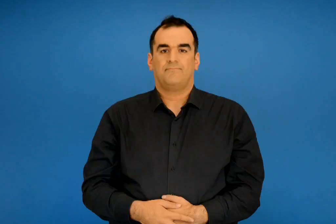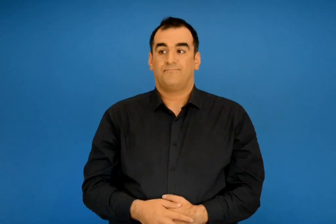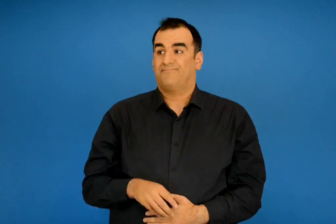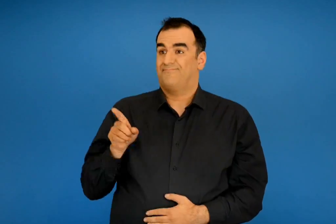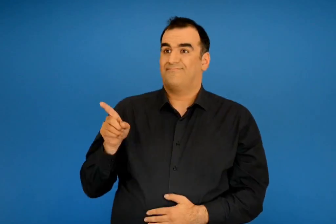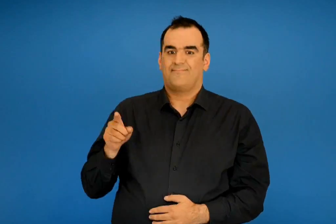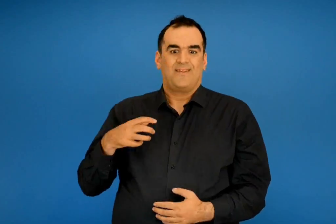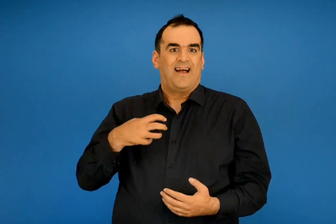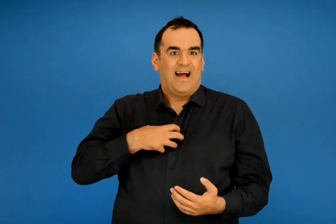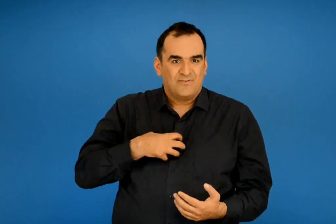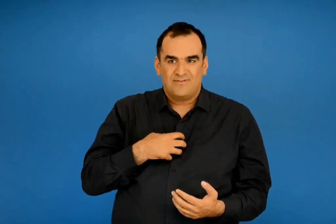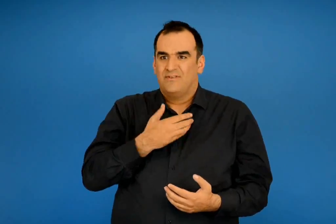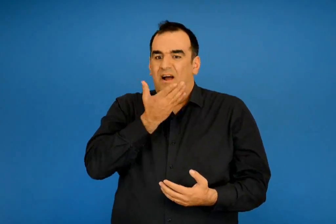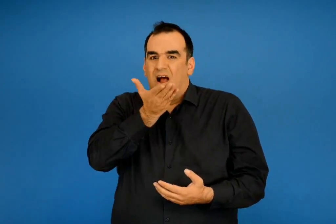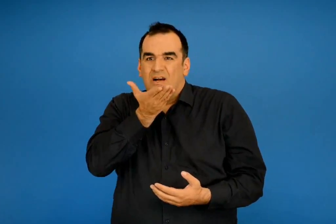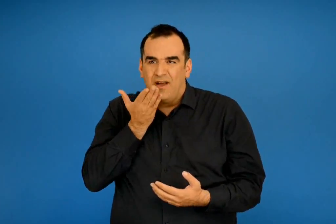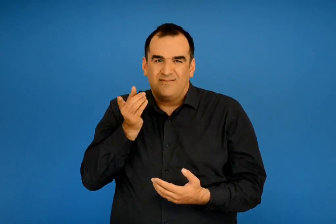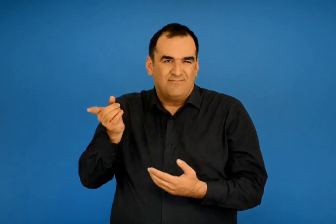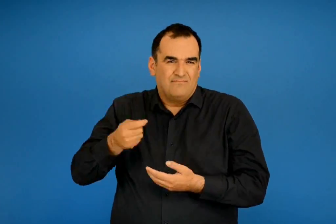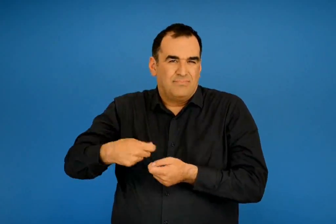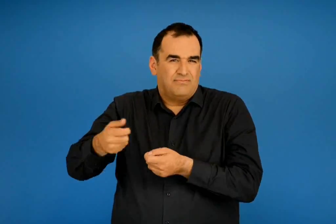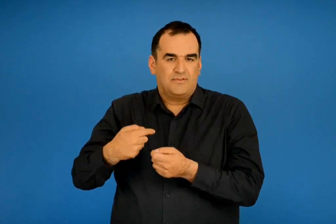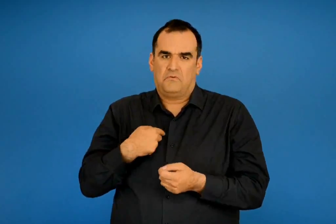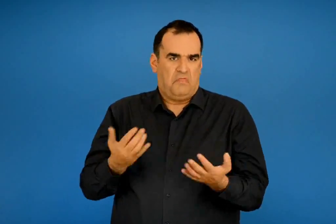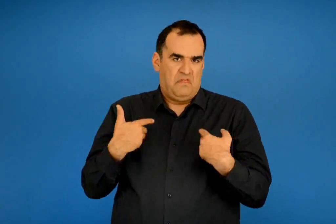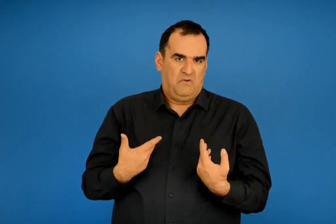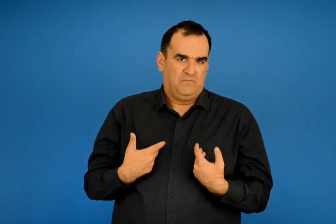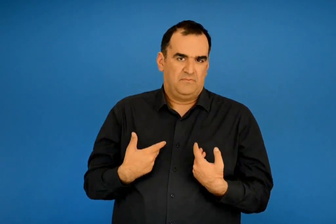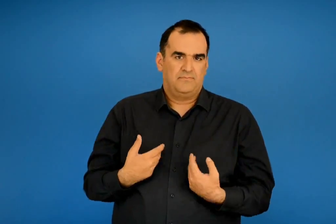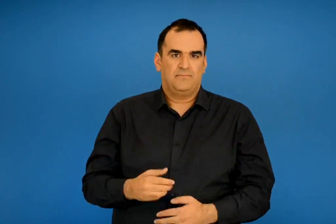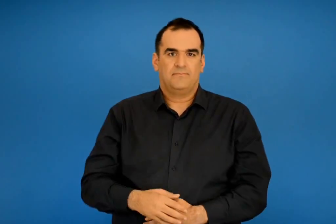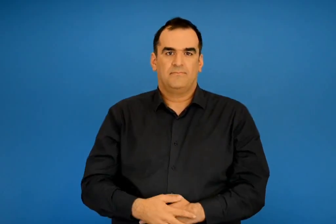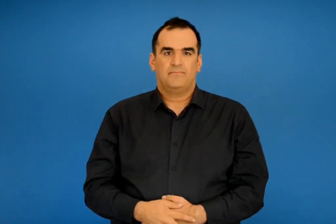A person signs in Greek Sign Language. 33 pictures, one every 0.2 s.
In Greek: αυτό του προκαλεί έγνοιες και έξοδα που εγώ δεν έχω
